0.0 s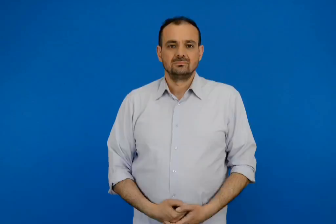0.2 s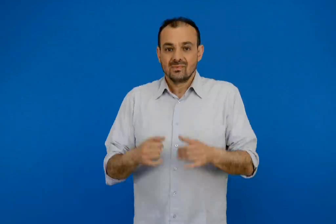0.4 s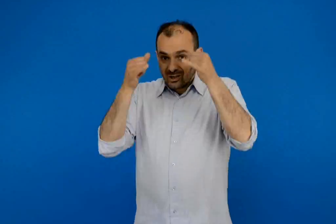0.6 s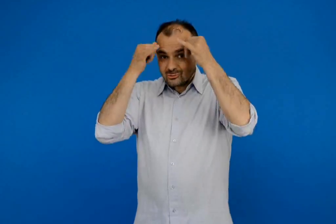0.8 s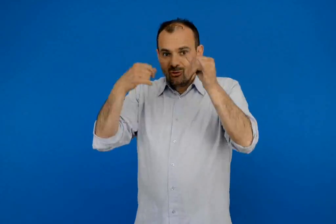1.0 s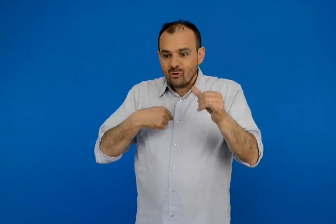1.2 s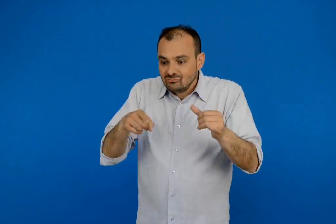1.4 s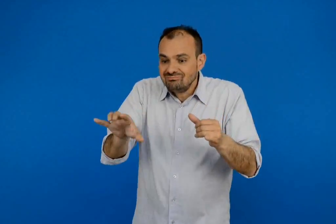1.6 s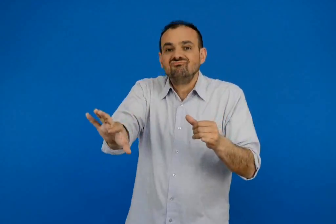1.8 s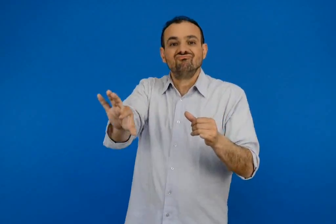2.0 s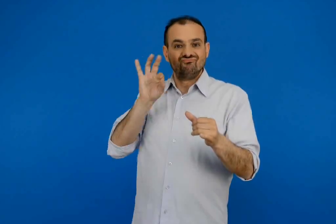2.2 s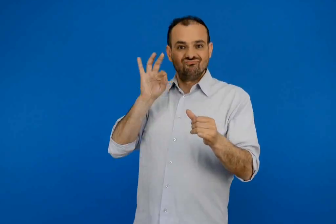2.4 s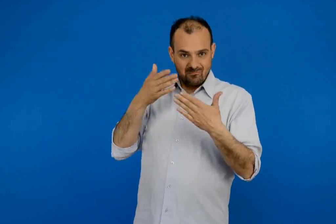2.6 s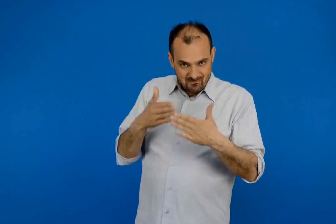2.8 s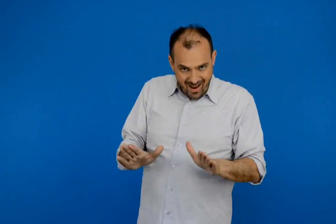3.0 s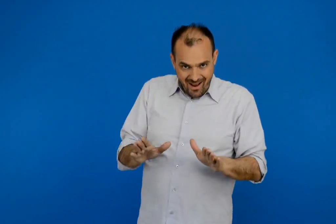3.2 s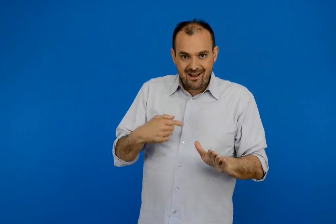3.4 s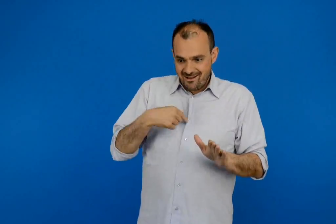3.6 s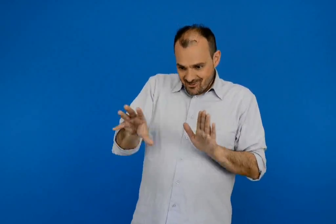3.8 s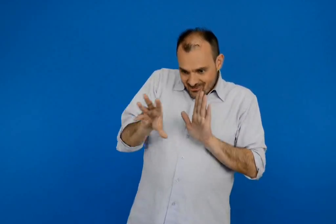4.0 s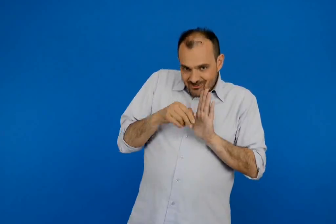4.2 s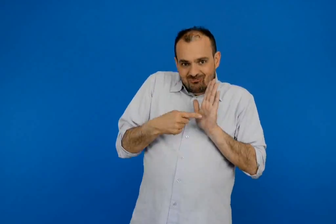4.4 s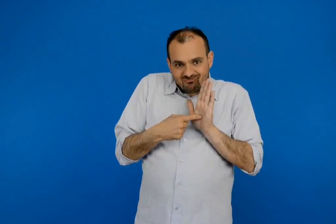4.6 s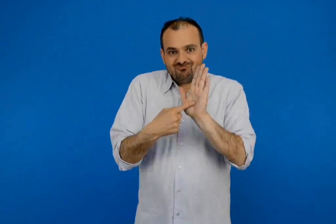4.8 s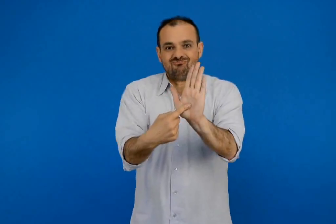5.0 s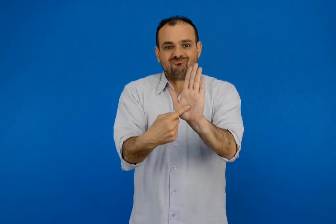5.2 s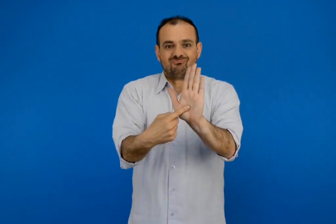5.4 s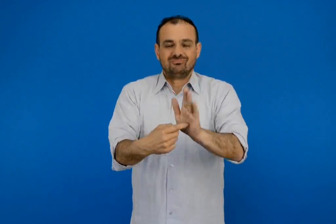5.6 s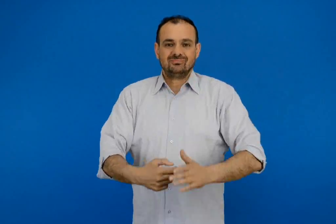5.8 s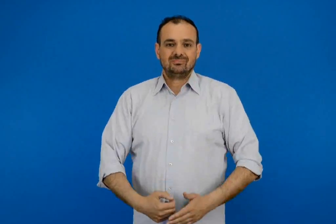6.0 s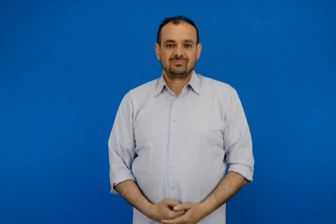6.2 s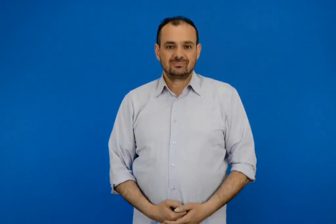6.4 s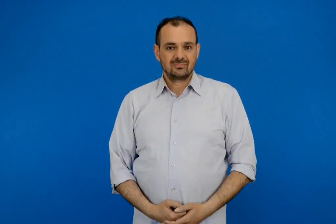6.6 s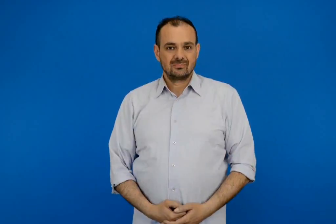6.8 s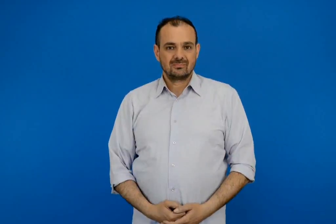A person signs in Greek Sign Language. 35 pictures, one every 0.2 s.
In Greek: μιμούμαι το ζώο που διάλεξα
